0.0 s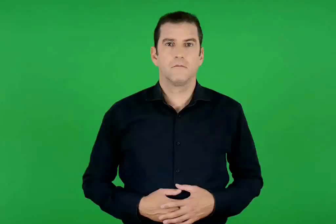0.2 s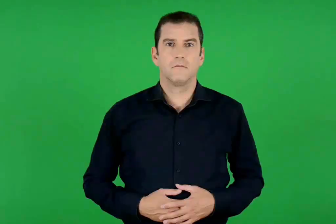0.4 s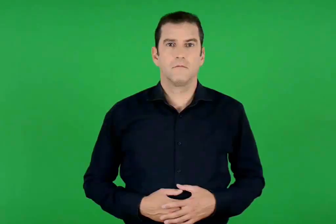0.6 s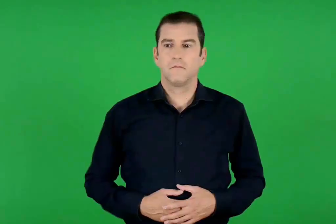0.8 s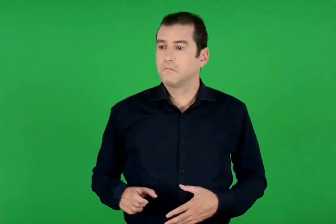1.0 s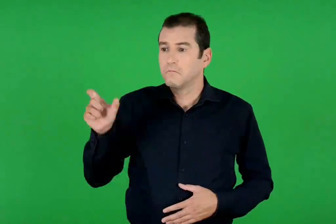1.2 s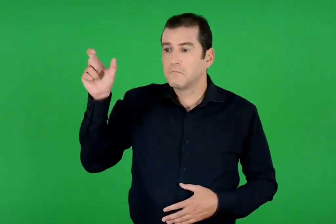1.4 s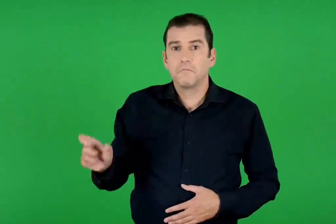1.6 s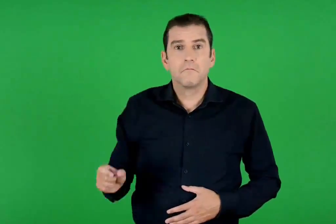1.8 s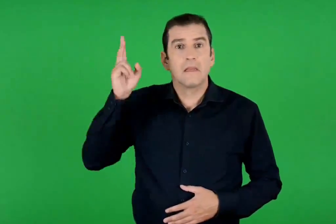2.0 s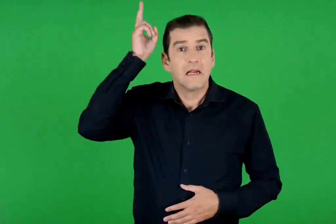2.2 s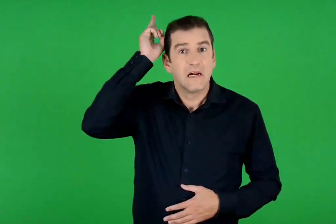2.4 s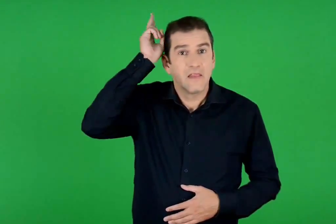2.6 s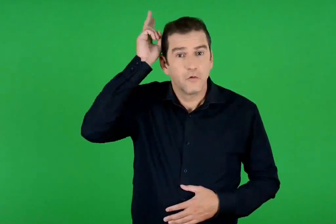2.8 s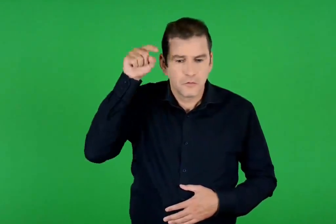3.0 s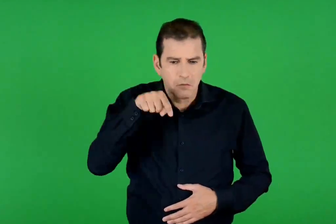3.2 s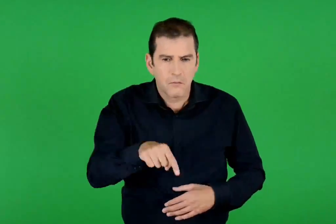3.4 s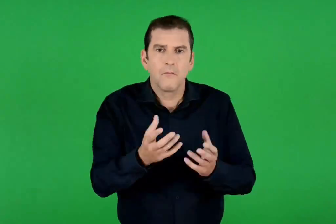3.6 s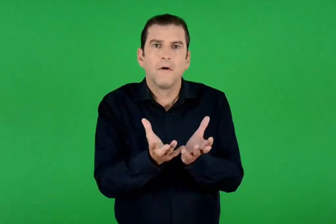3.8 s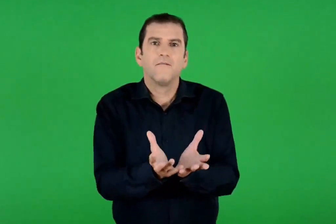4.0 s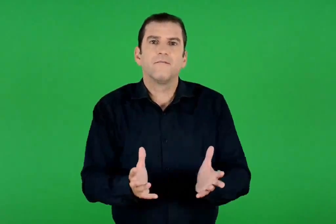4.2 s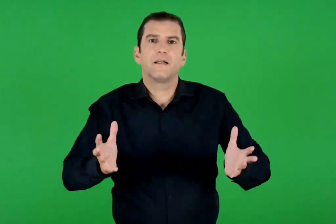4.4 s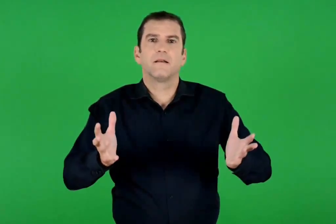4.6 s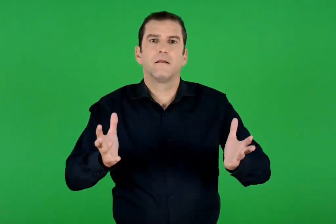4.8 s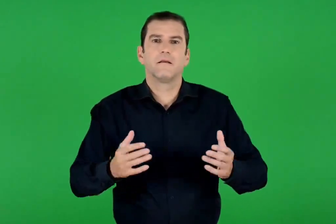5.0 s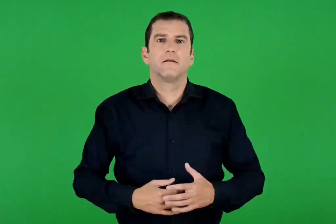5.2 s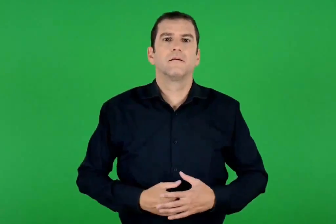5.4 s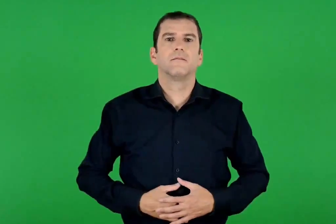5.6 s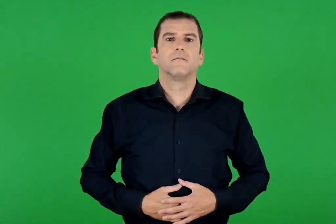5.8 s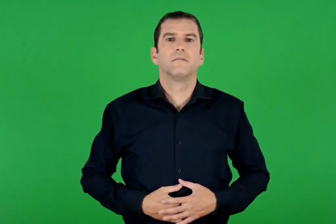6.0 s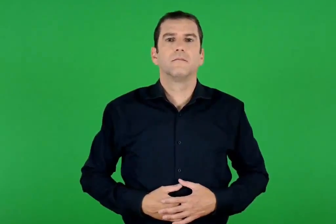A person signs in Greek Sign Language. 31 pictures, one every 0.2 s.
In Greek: ο ινδιάνος στη φάτνη
